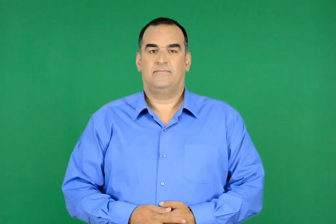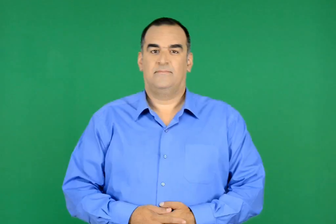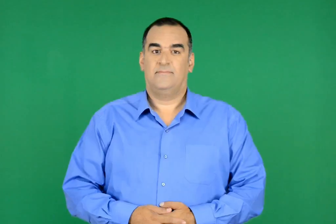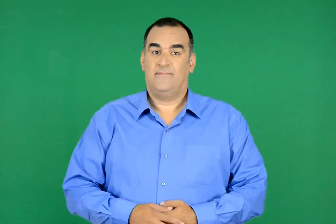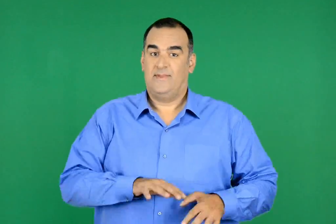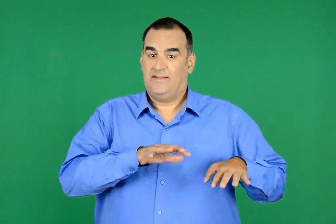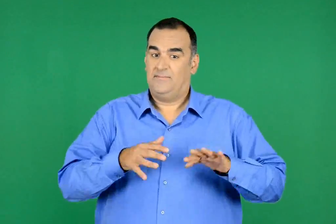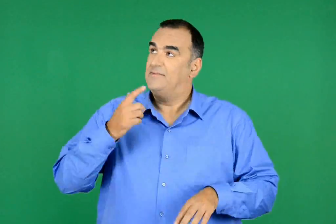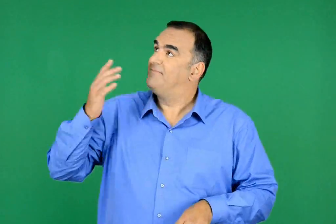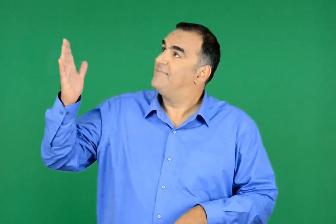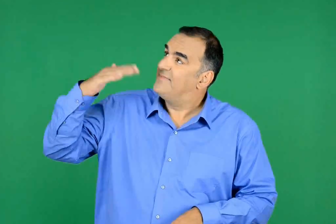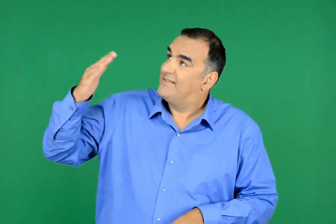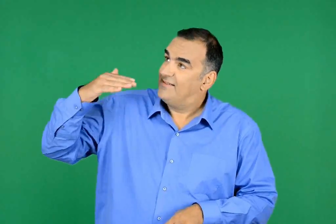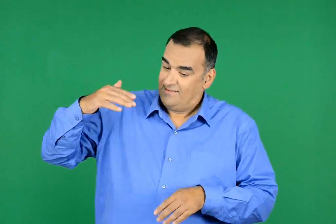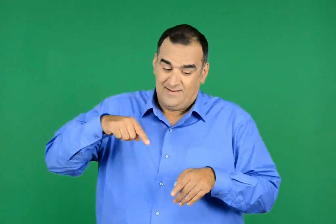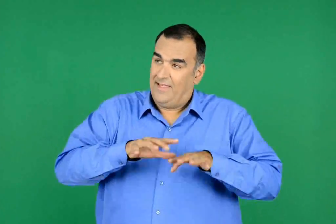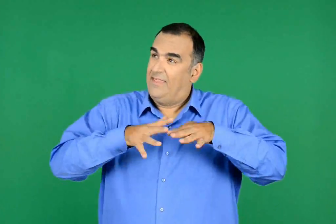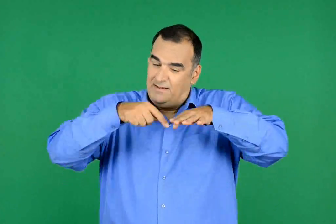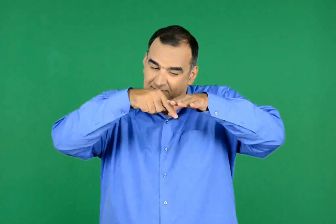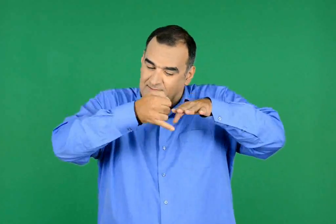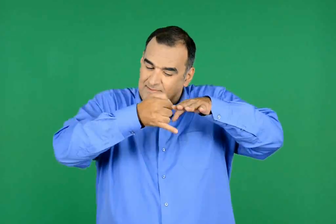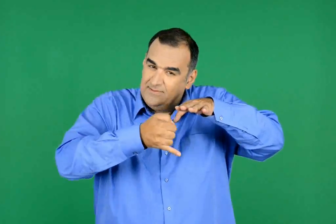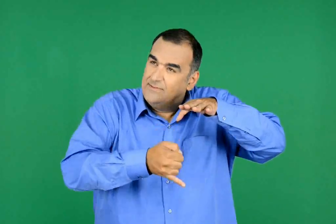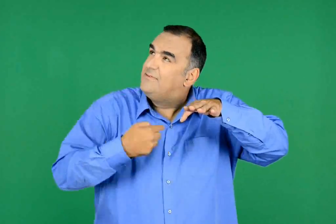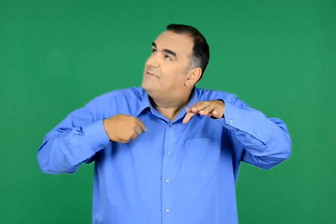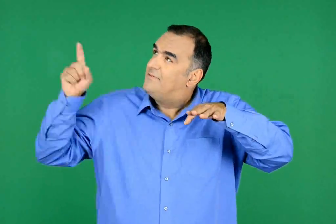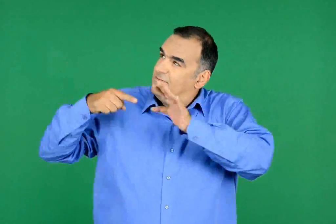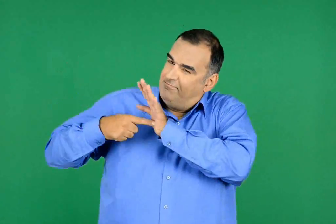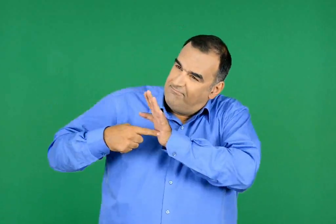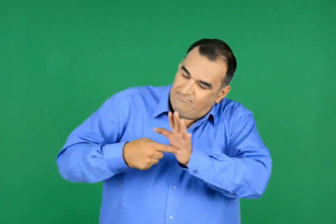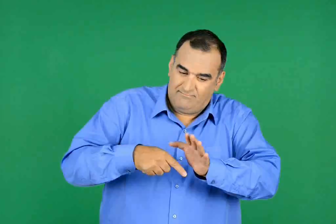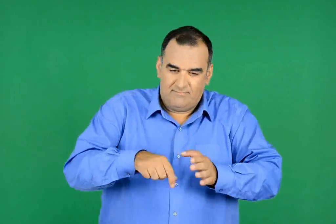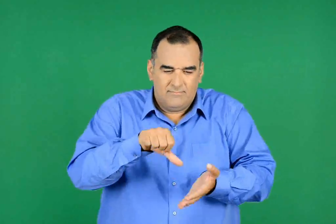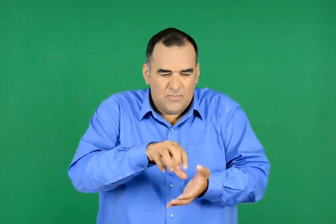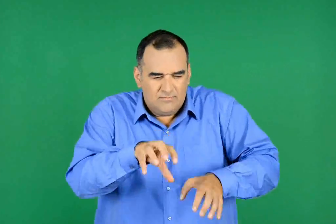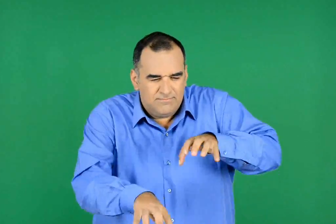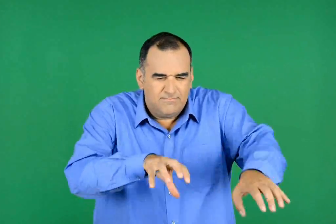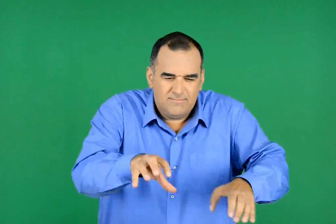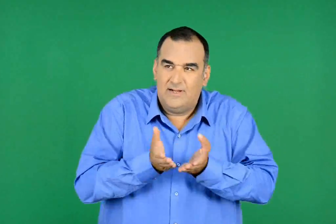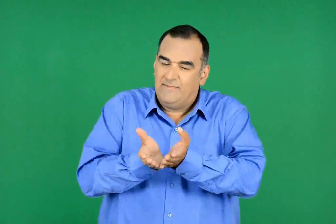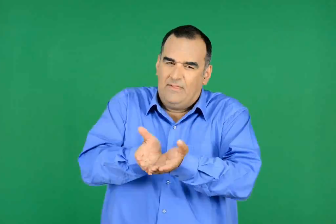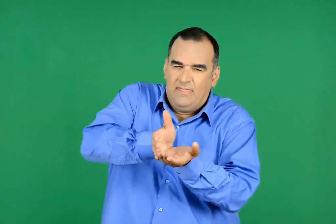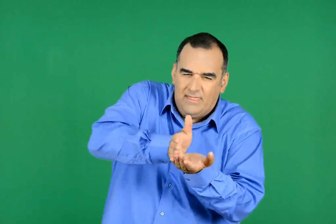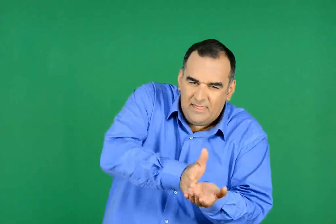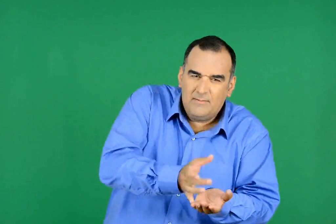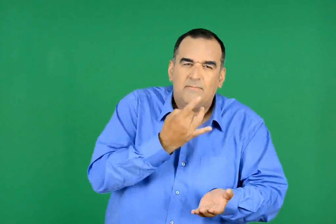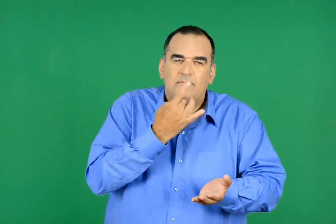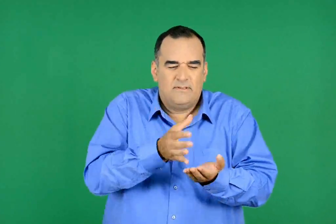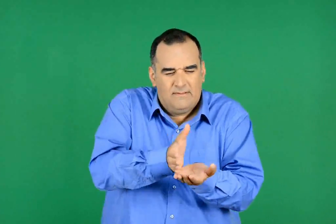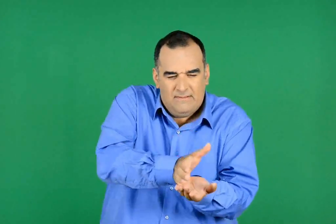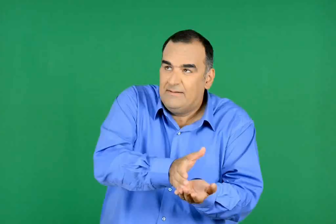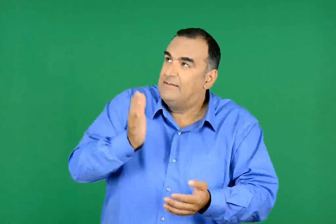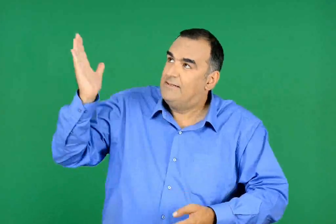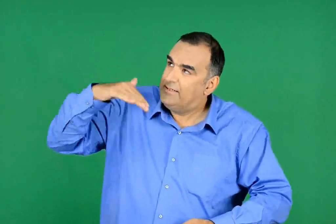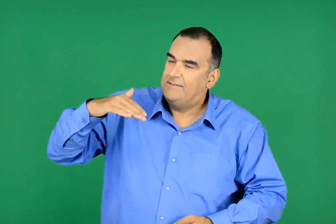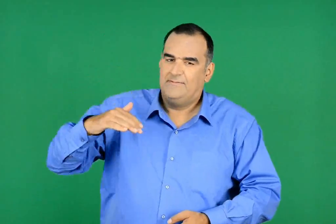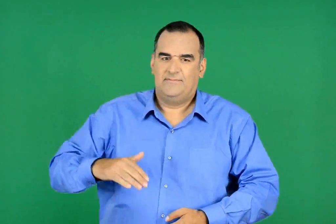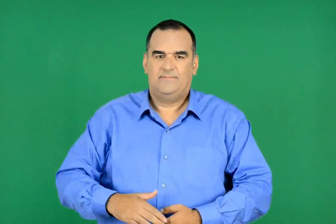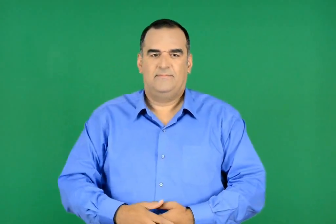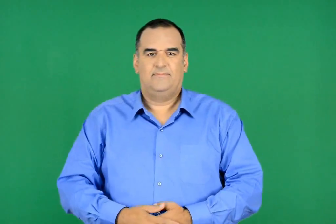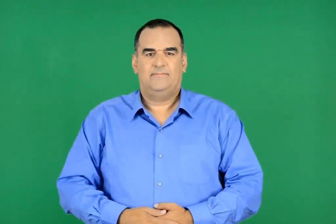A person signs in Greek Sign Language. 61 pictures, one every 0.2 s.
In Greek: έλα µαζί µου , της είπε το κύμα. θα σε πάω στις βουλιαγμένες πολιτείες και στα πέτρινα καράβια
